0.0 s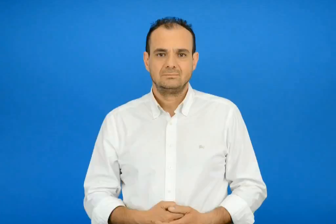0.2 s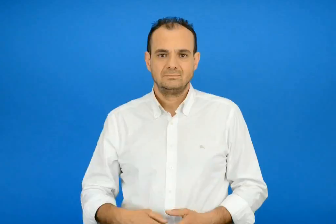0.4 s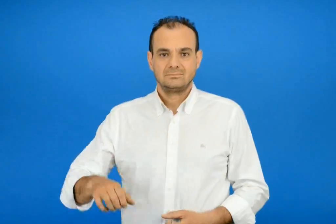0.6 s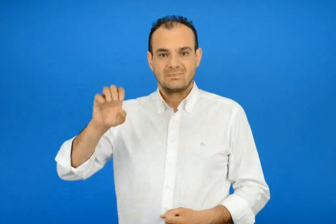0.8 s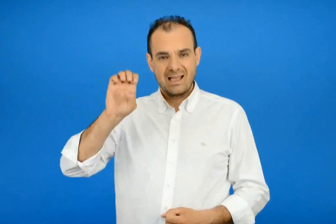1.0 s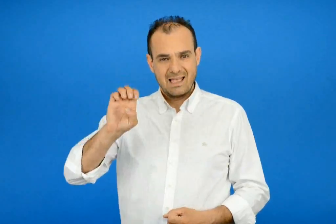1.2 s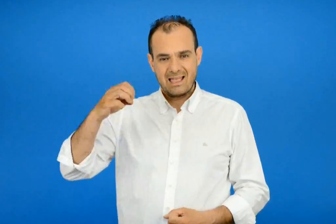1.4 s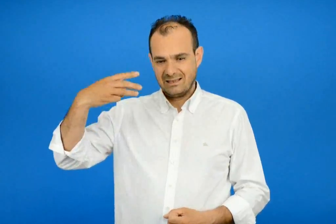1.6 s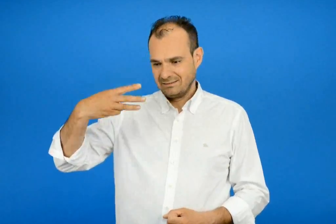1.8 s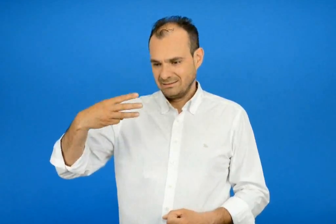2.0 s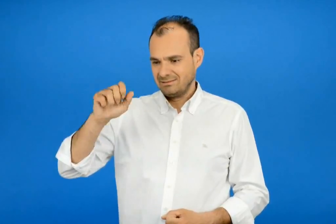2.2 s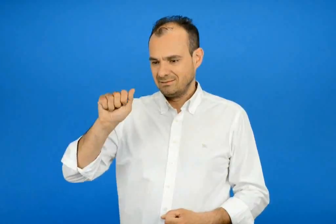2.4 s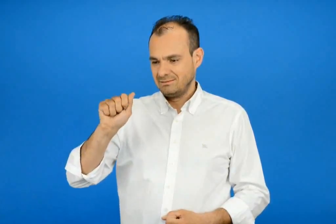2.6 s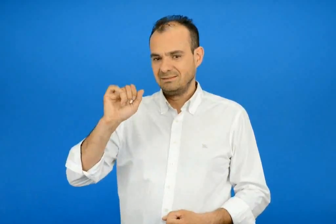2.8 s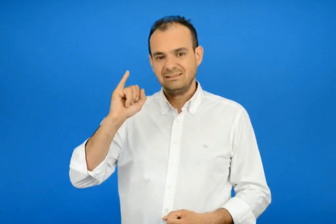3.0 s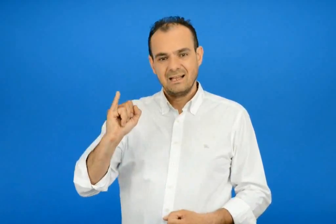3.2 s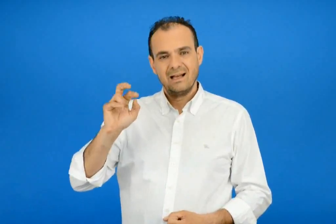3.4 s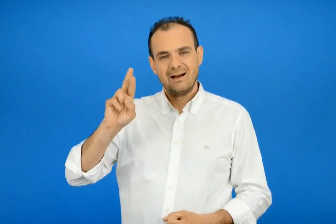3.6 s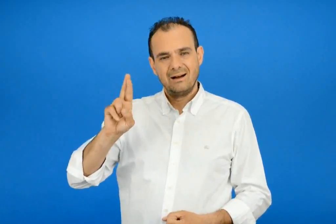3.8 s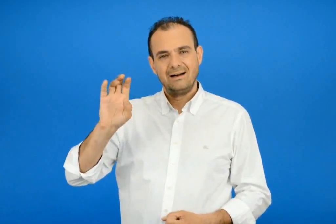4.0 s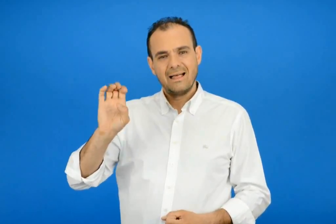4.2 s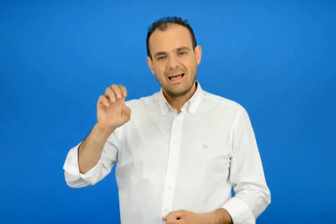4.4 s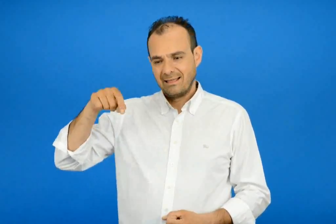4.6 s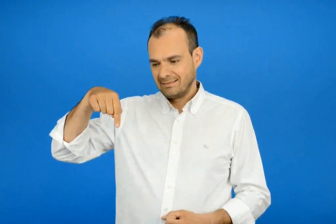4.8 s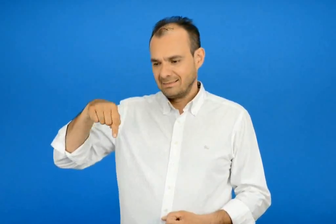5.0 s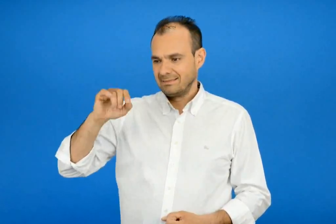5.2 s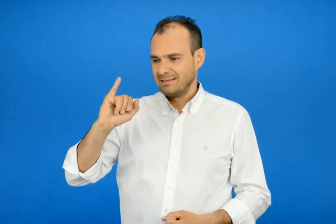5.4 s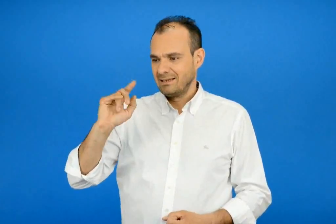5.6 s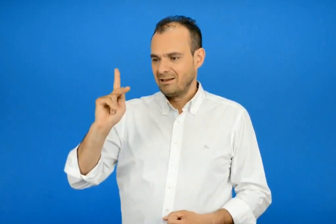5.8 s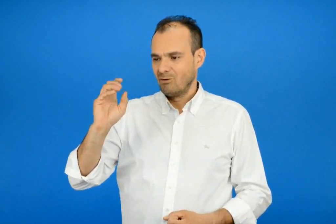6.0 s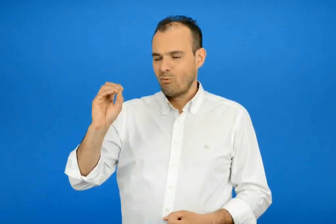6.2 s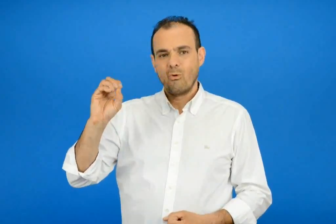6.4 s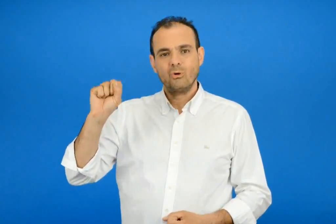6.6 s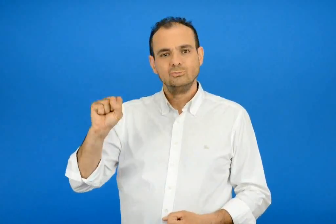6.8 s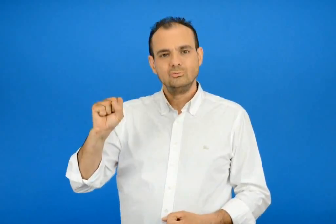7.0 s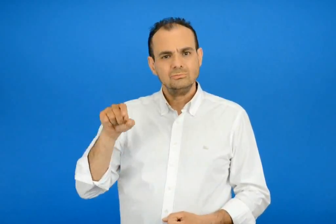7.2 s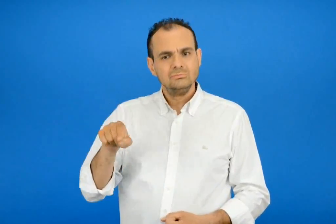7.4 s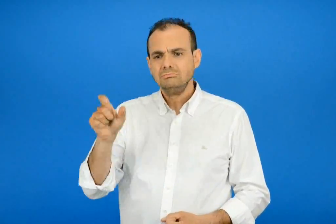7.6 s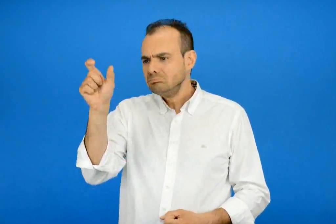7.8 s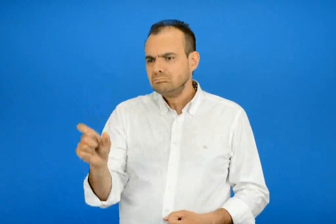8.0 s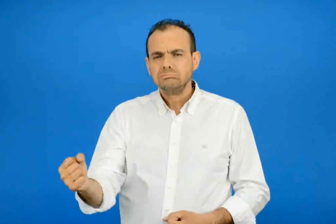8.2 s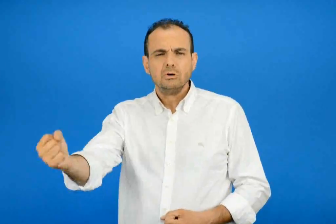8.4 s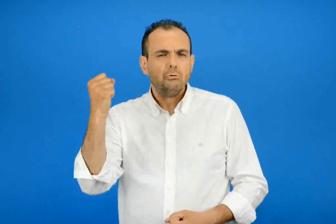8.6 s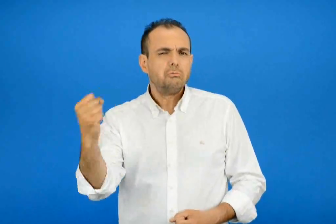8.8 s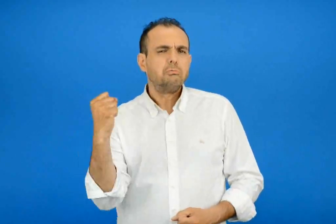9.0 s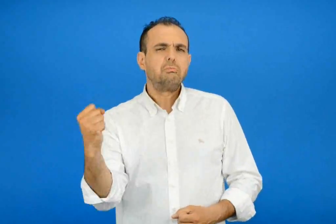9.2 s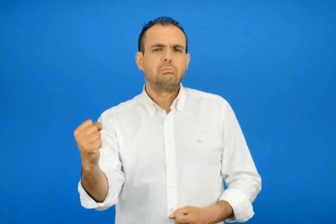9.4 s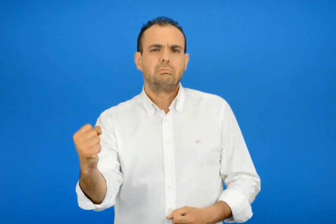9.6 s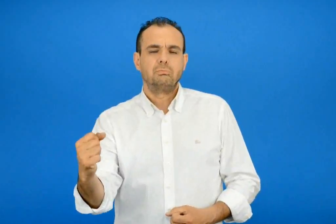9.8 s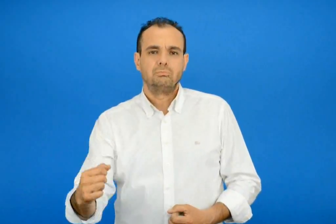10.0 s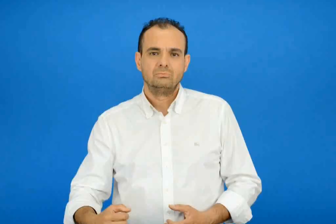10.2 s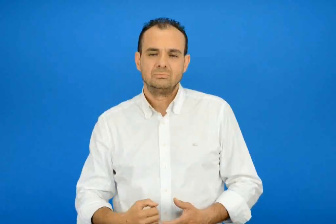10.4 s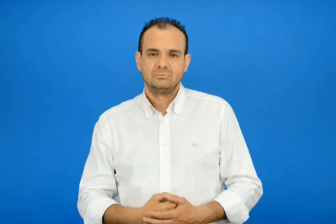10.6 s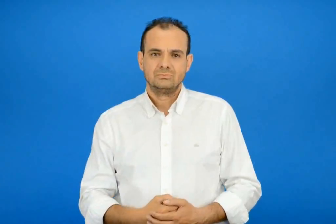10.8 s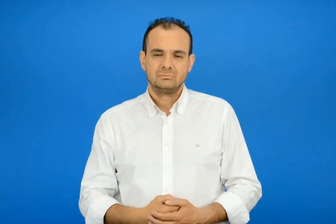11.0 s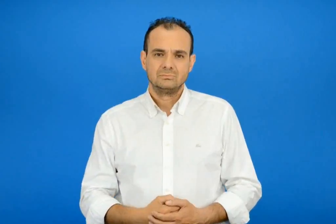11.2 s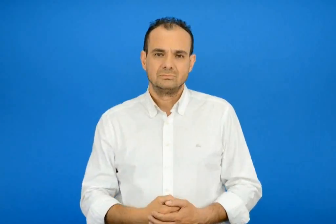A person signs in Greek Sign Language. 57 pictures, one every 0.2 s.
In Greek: εξαιρετικός η ο πολύ κάλος
